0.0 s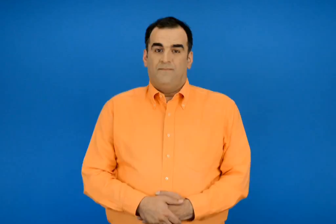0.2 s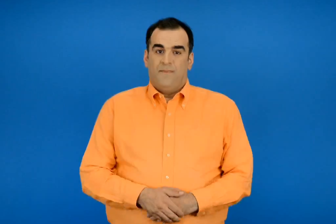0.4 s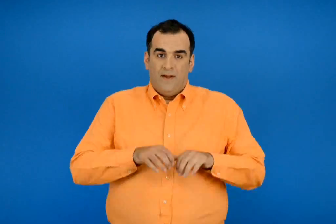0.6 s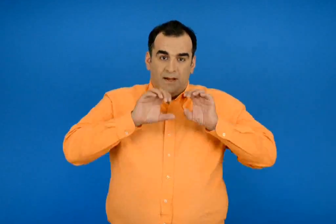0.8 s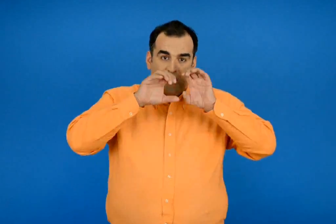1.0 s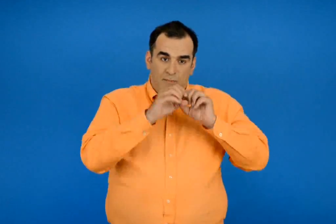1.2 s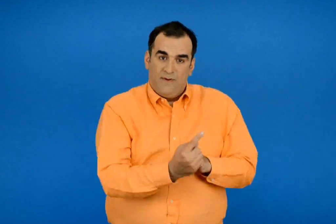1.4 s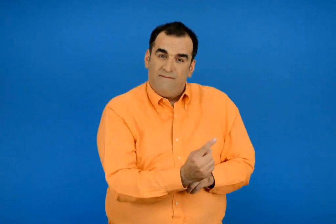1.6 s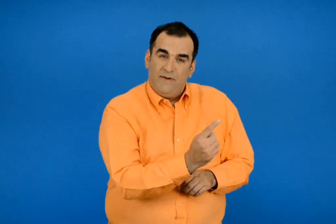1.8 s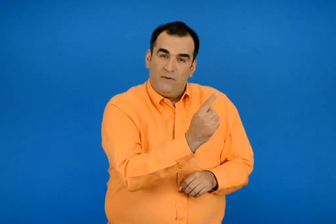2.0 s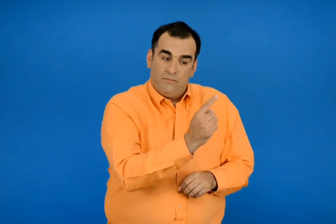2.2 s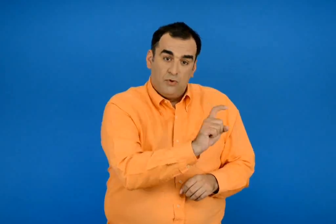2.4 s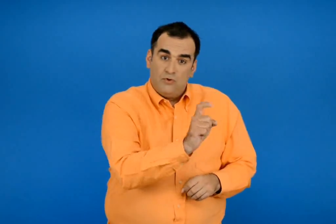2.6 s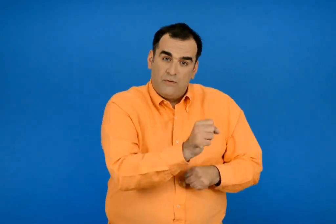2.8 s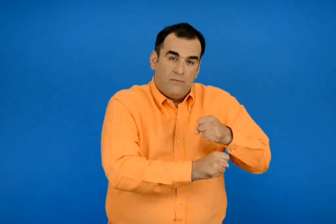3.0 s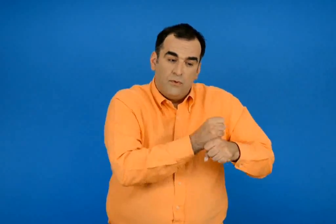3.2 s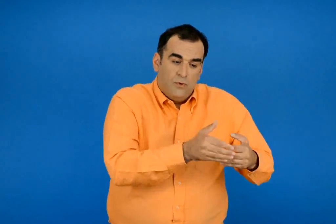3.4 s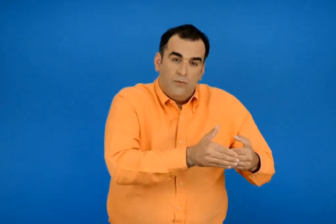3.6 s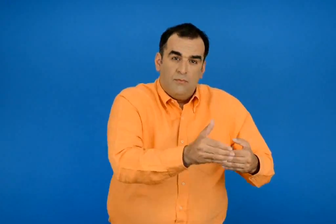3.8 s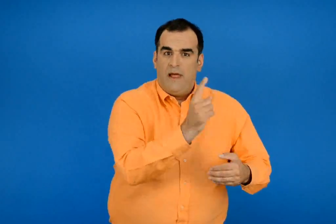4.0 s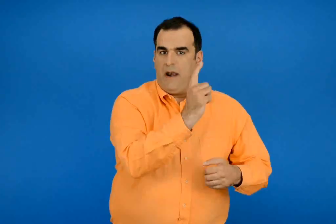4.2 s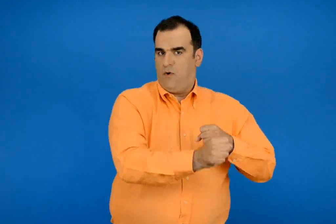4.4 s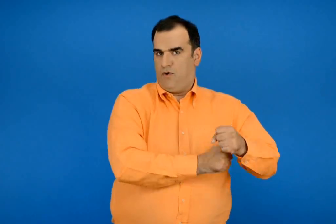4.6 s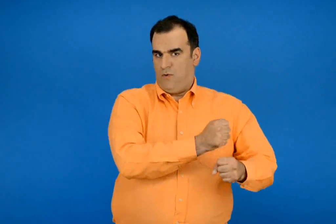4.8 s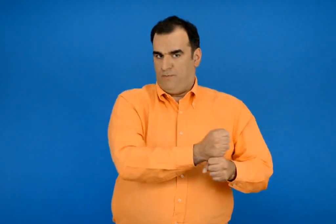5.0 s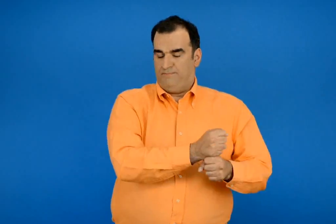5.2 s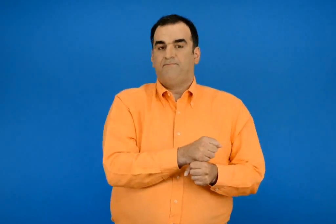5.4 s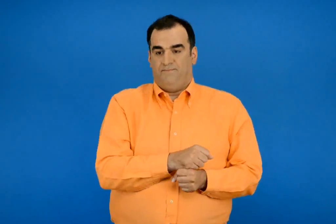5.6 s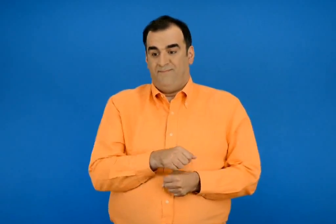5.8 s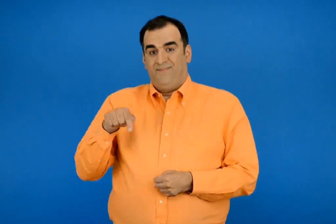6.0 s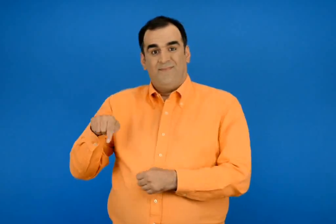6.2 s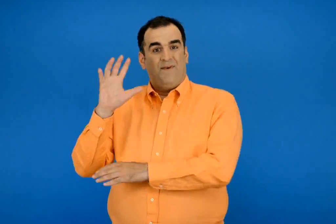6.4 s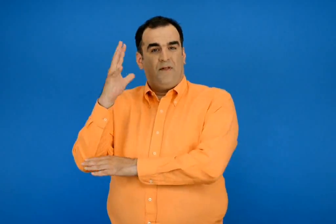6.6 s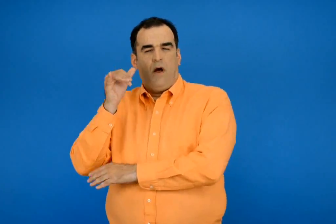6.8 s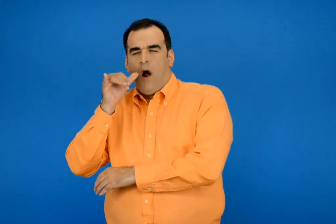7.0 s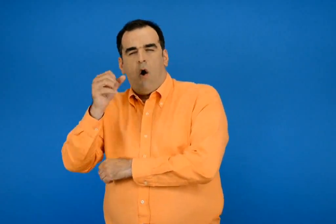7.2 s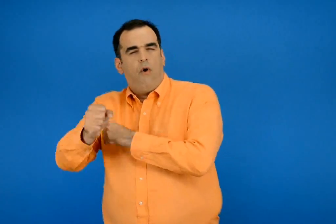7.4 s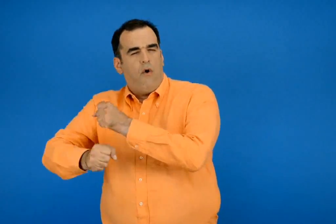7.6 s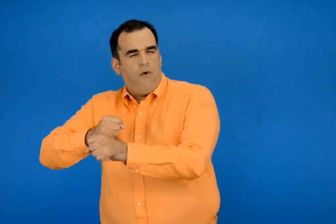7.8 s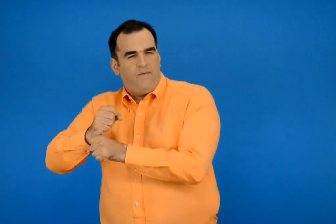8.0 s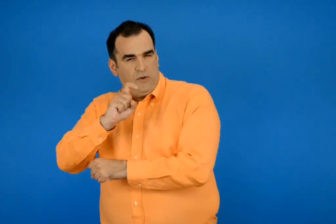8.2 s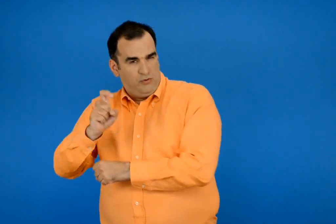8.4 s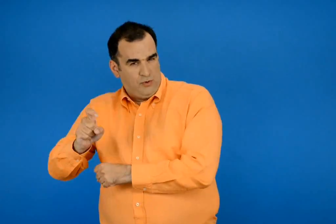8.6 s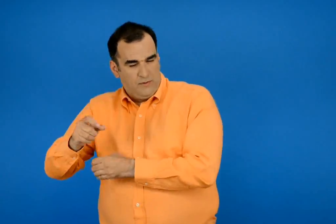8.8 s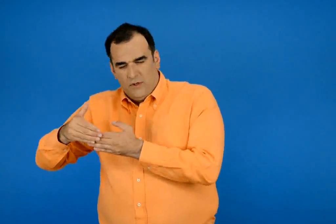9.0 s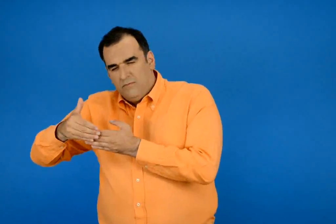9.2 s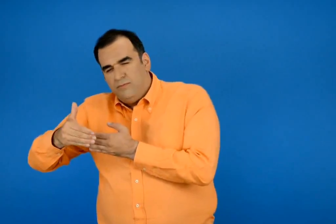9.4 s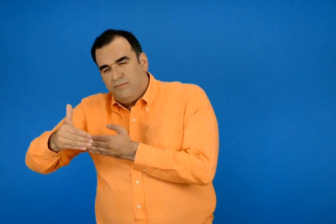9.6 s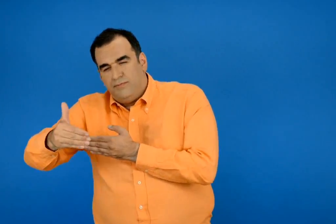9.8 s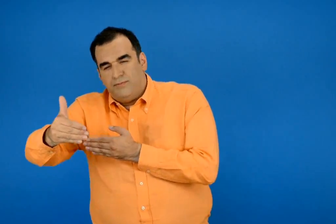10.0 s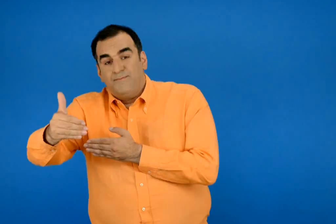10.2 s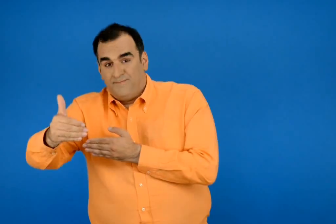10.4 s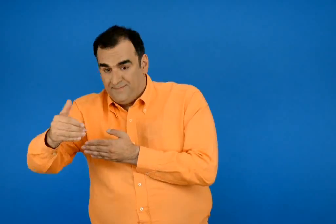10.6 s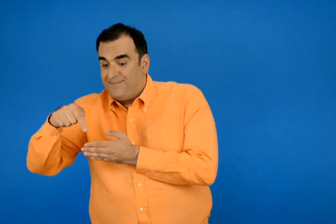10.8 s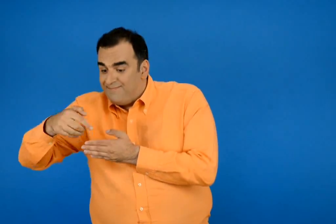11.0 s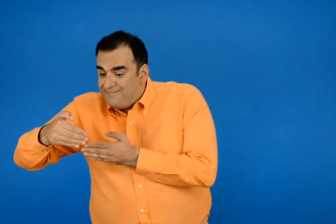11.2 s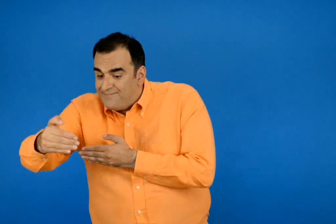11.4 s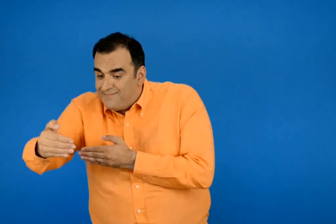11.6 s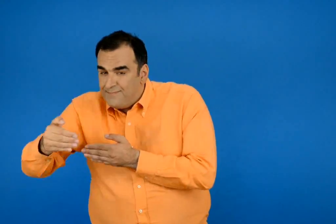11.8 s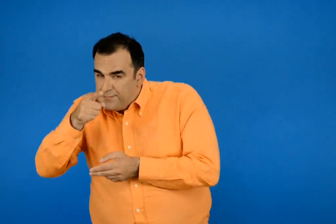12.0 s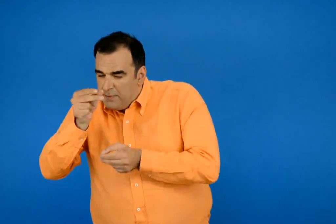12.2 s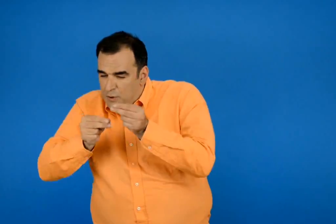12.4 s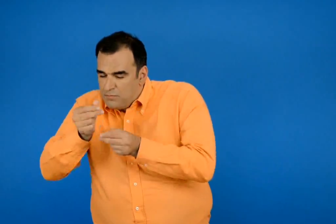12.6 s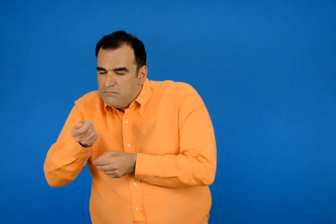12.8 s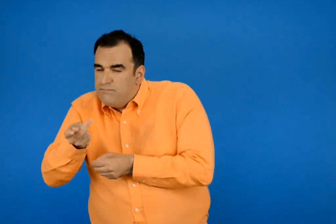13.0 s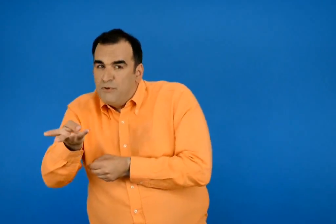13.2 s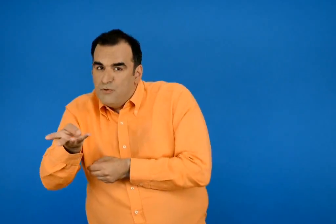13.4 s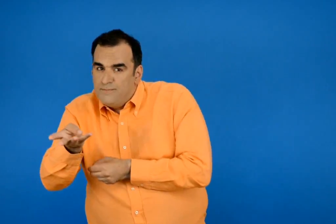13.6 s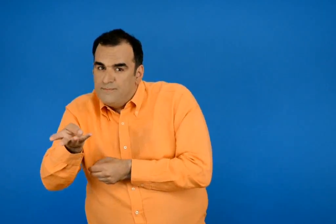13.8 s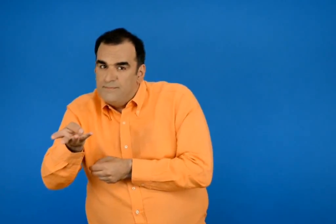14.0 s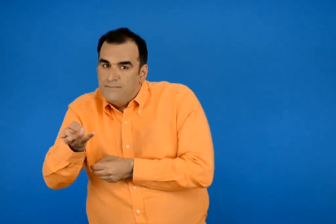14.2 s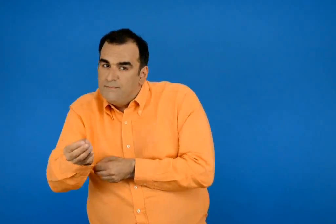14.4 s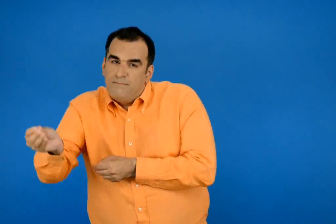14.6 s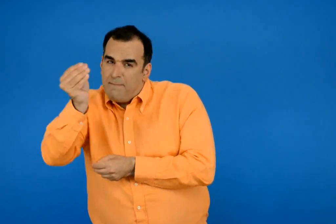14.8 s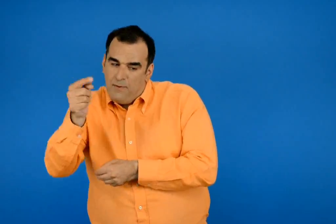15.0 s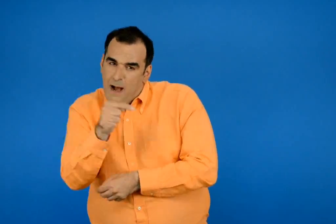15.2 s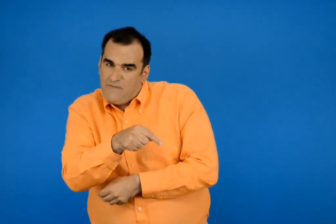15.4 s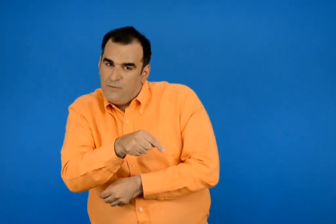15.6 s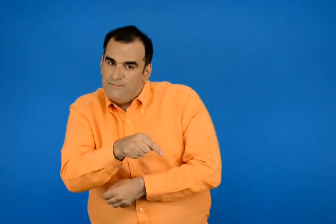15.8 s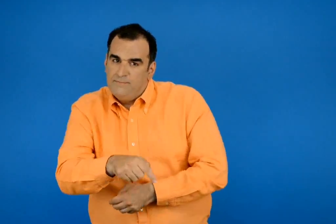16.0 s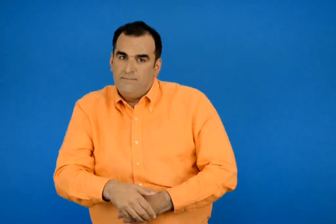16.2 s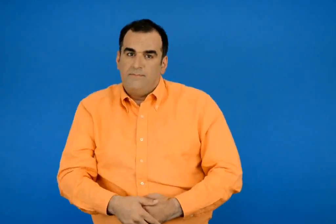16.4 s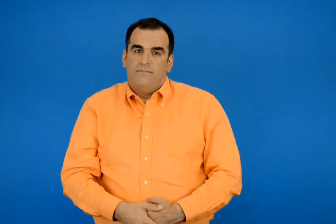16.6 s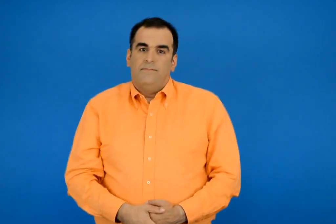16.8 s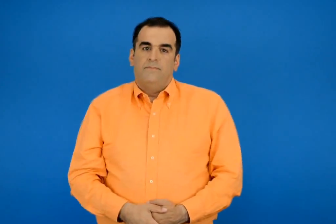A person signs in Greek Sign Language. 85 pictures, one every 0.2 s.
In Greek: υπολογίζω ποσό περισσότερο ζει ένα αιωνόβιο δέντρο από ένα καλαμπόκι που ζει έναν χρόνο
